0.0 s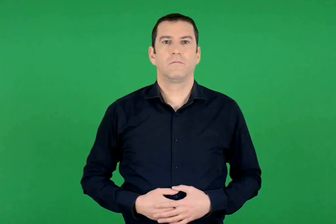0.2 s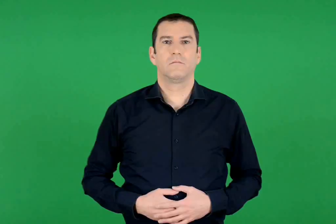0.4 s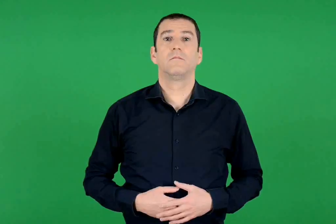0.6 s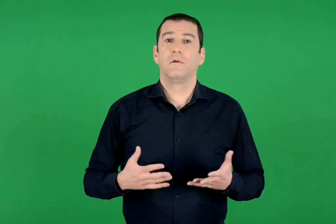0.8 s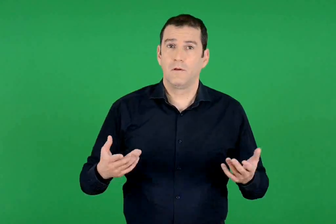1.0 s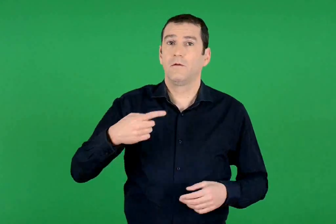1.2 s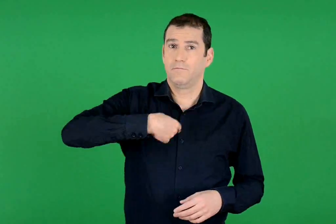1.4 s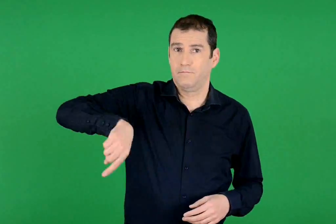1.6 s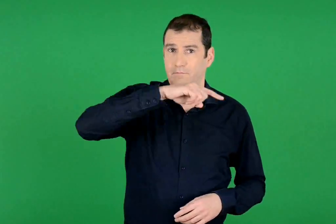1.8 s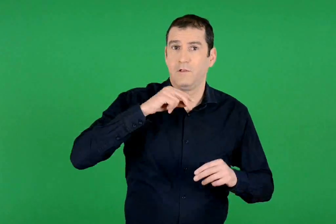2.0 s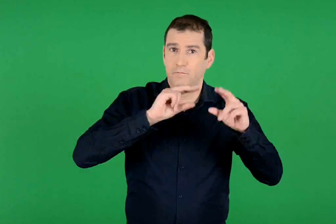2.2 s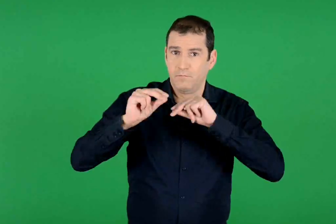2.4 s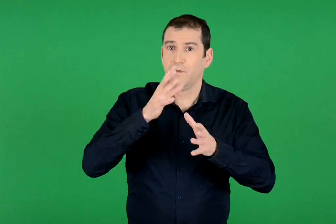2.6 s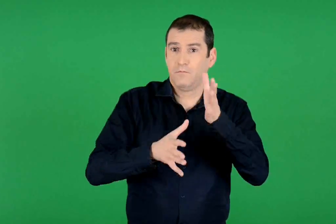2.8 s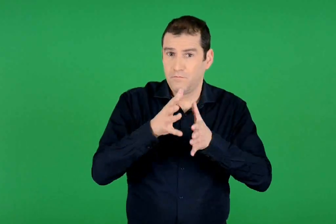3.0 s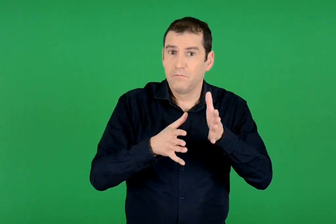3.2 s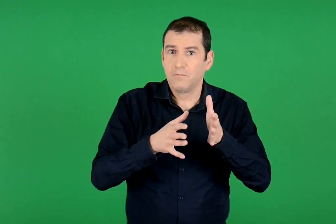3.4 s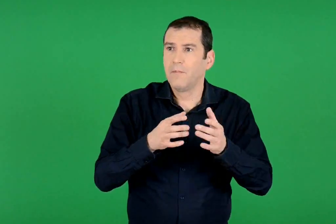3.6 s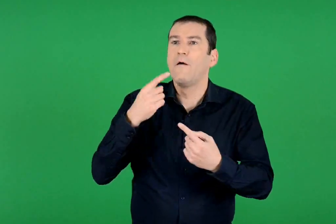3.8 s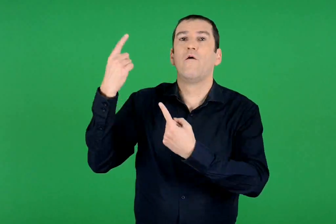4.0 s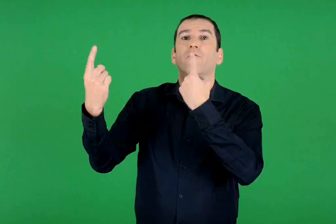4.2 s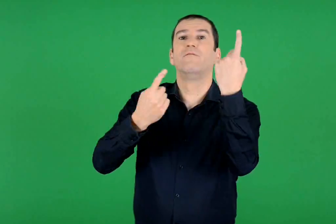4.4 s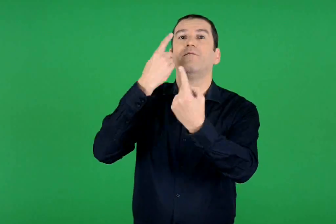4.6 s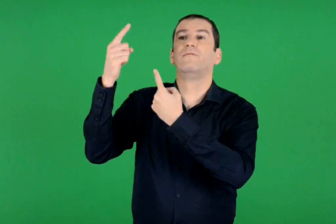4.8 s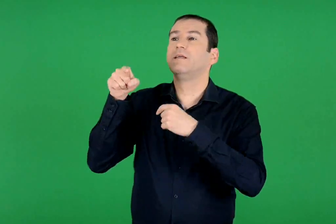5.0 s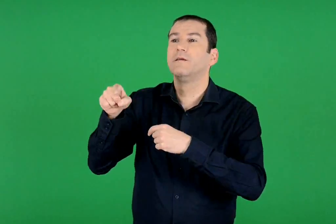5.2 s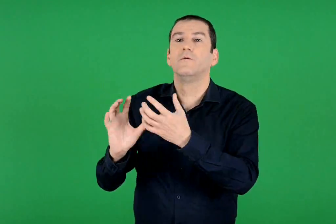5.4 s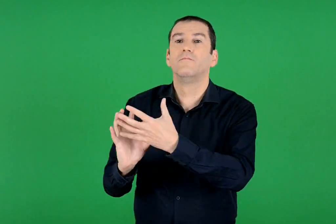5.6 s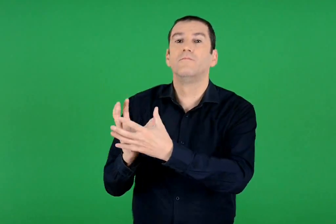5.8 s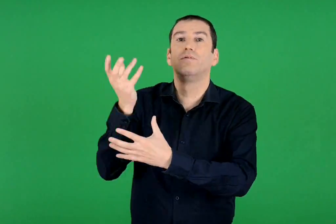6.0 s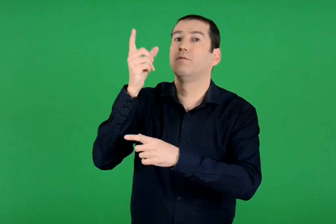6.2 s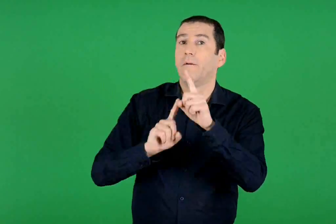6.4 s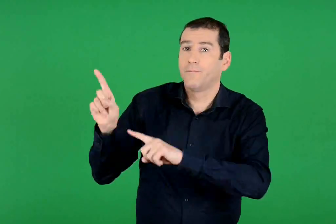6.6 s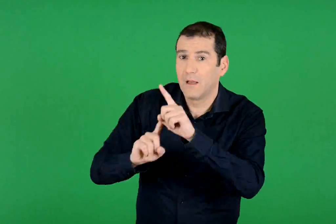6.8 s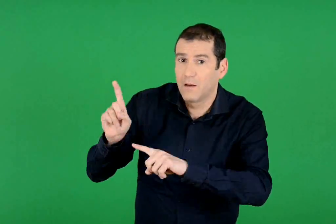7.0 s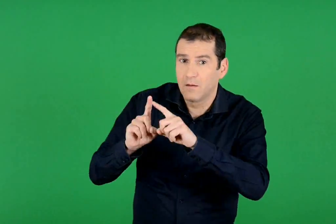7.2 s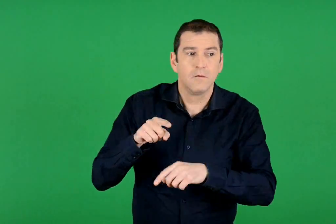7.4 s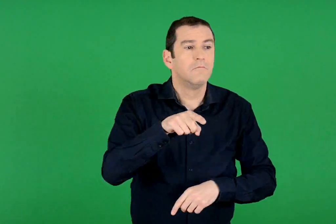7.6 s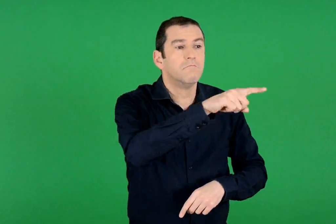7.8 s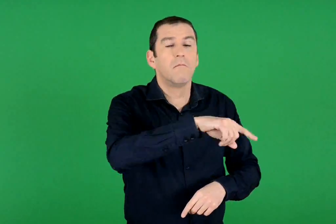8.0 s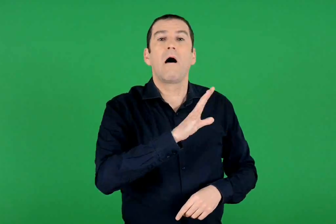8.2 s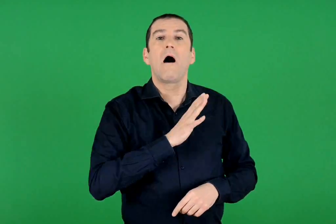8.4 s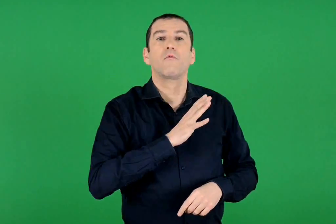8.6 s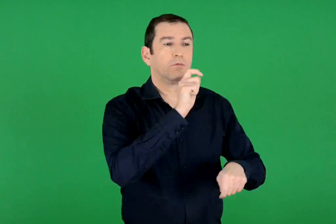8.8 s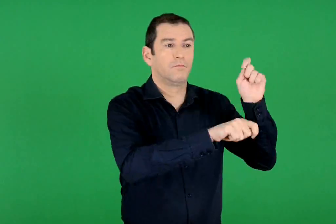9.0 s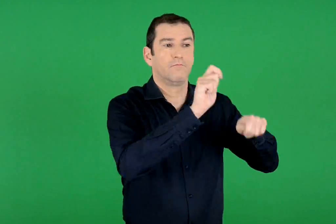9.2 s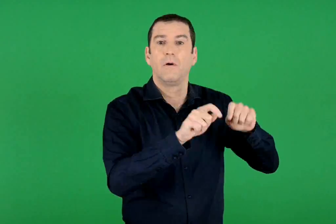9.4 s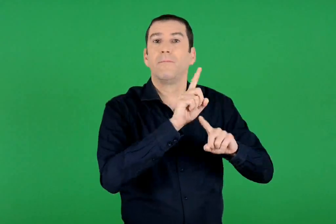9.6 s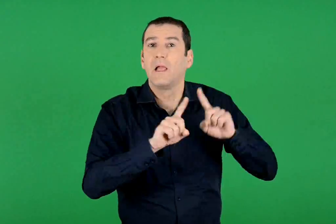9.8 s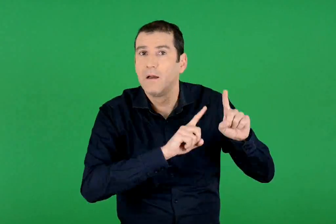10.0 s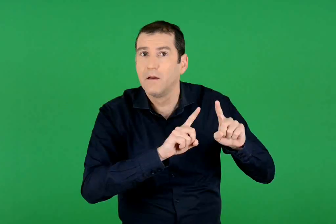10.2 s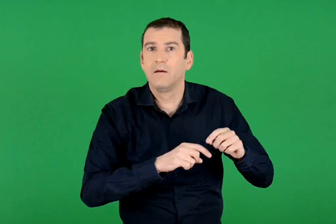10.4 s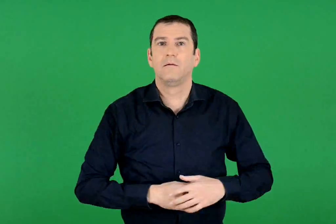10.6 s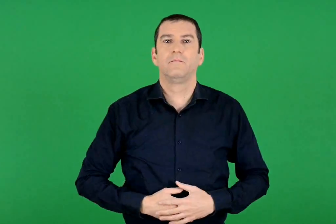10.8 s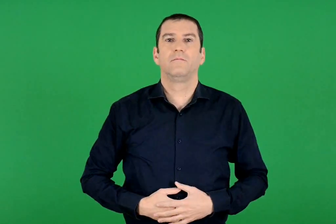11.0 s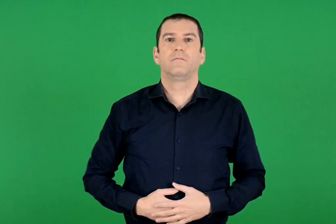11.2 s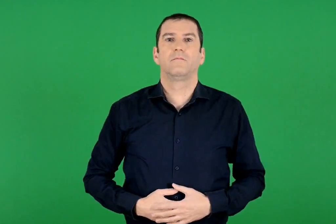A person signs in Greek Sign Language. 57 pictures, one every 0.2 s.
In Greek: ας συζητήσουμε: ποια από όλα αυτά έφτιαξε η φύση και ποια είναι φτιαγμένα από τους ανθρώπους ;
